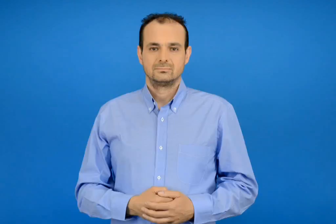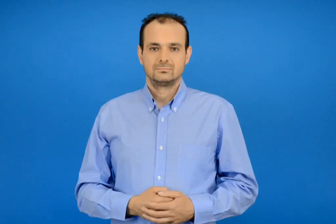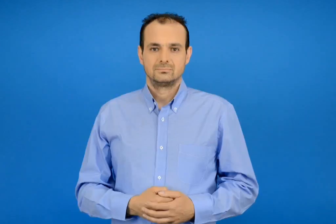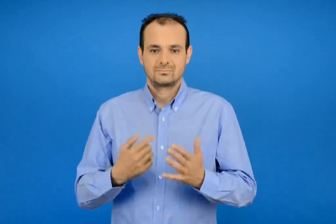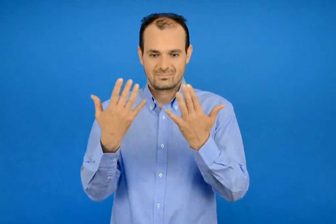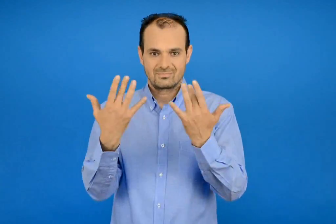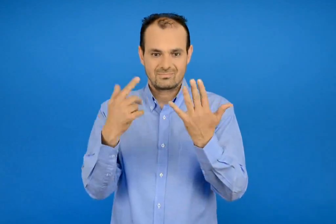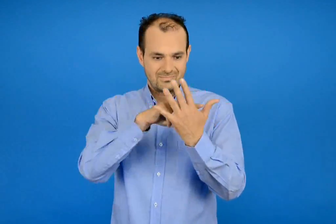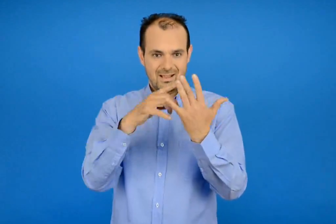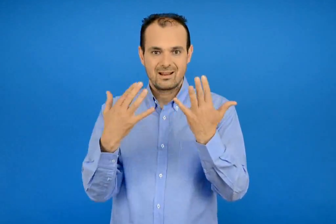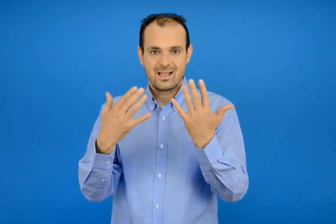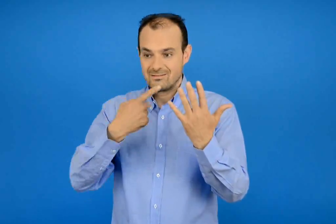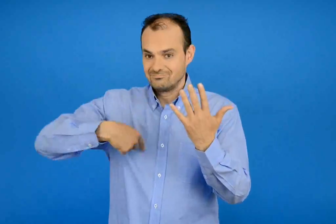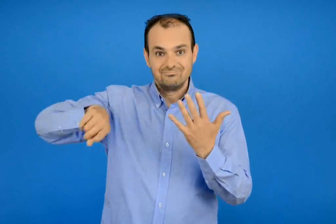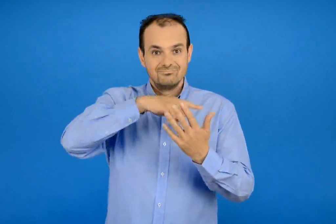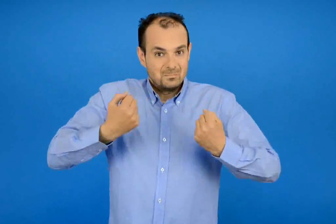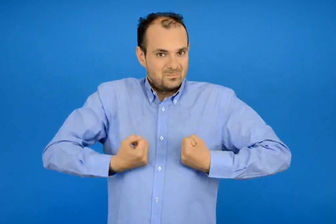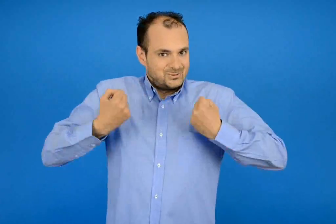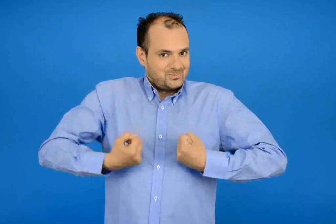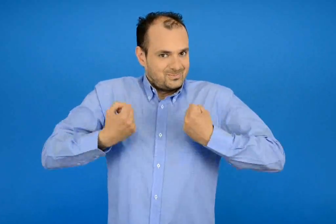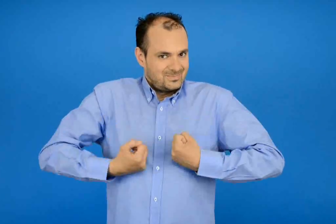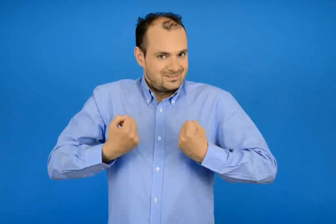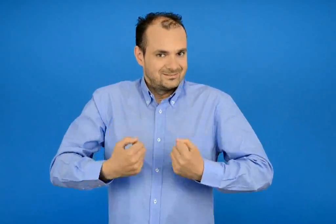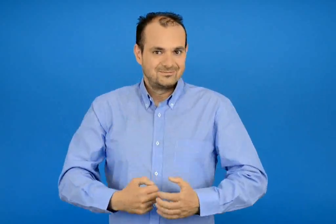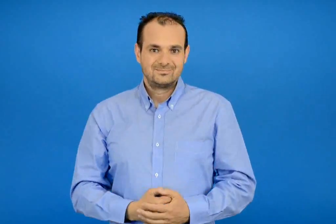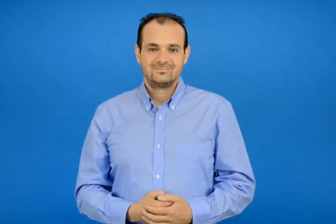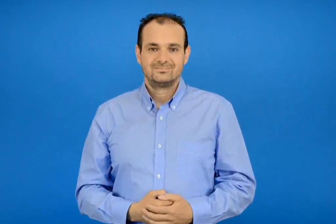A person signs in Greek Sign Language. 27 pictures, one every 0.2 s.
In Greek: παίζουμε με τα δάχτυλα
